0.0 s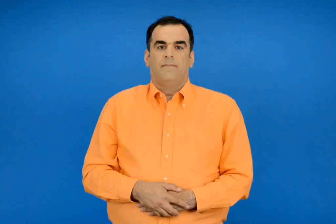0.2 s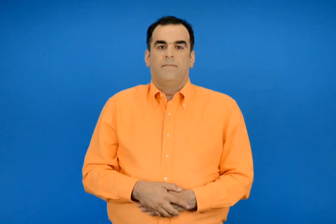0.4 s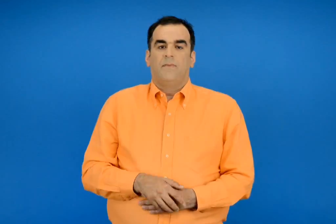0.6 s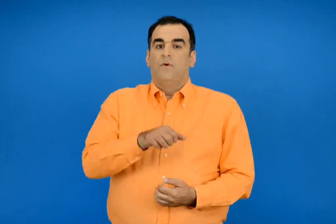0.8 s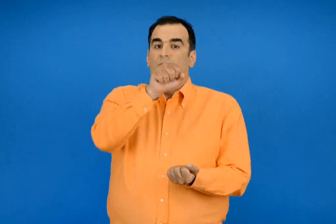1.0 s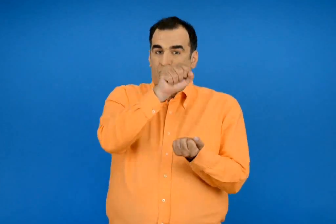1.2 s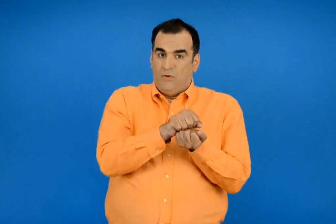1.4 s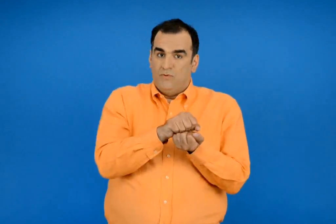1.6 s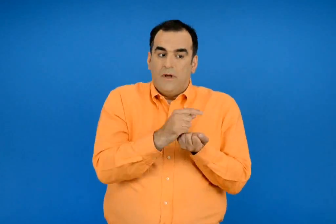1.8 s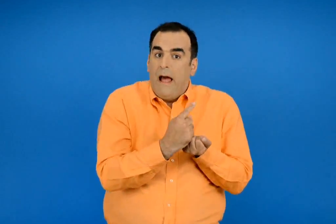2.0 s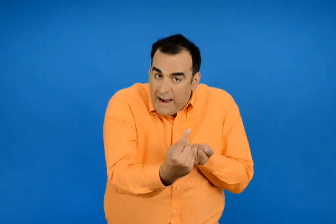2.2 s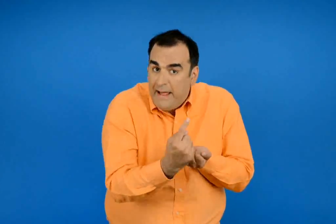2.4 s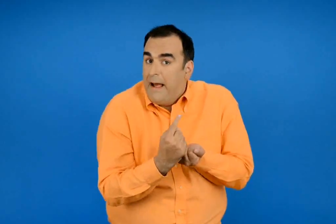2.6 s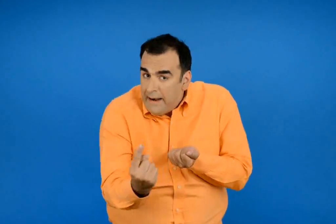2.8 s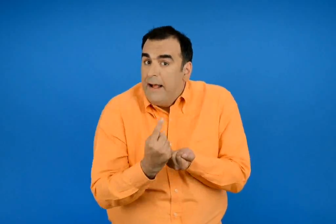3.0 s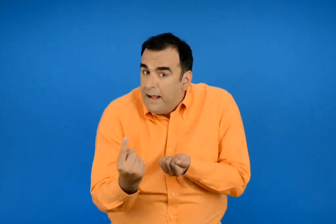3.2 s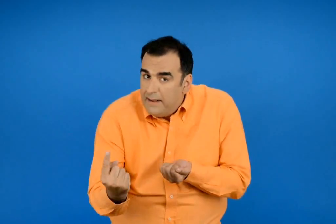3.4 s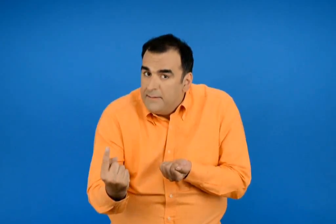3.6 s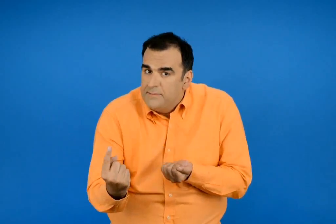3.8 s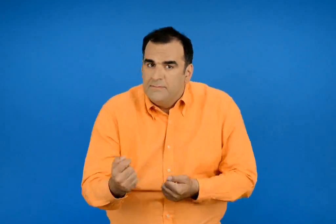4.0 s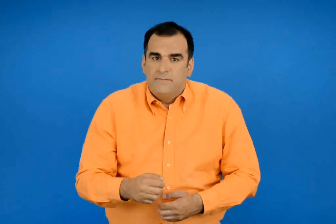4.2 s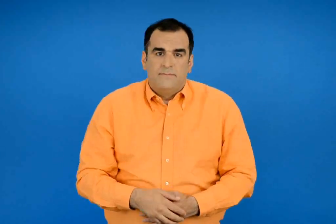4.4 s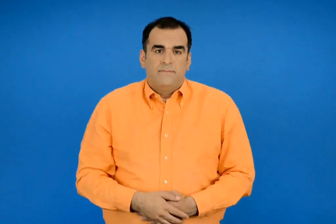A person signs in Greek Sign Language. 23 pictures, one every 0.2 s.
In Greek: ένα τοστ για τον καθένα ;
